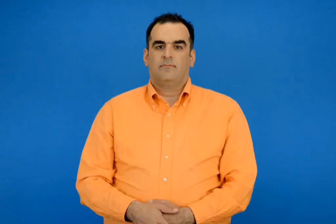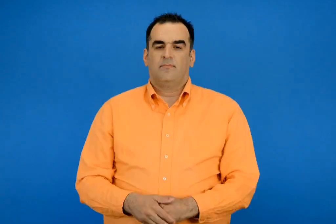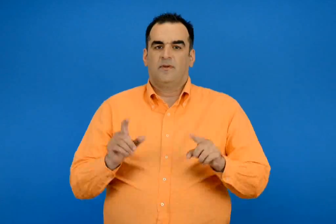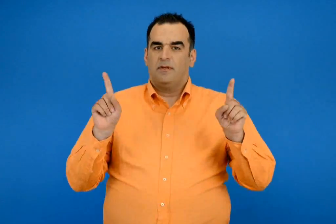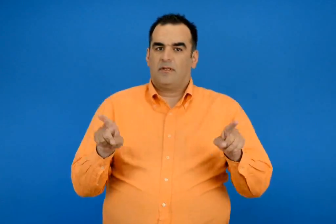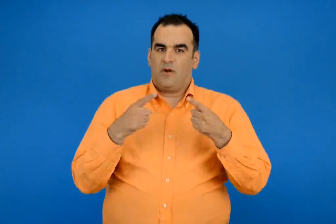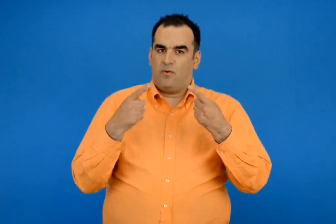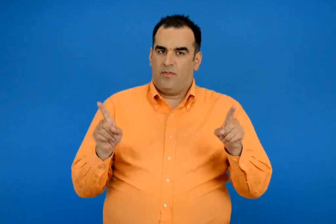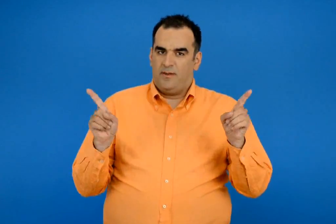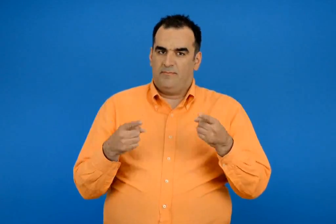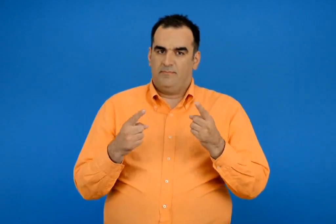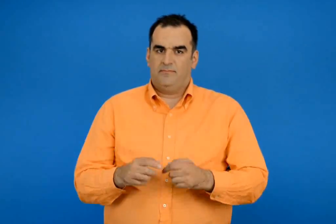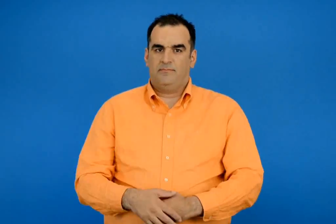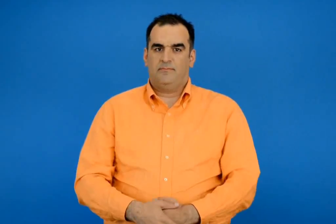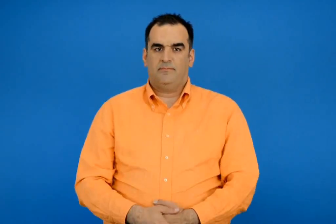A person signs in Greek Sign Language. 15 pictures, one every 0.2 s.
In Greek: τραγούδι
